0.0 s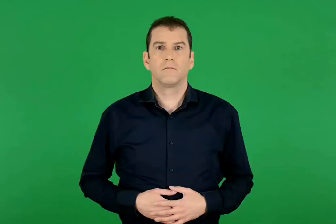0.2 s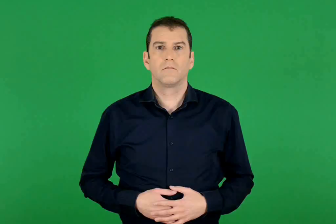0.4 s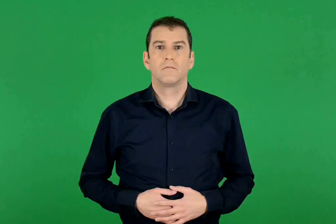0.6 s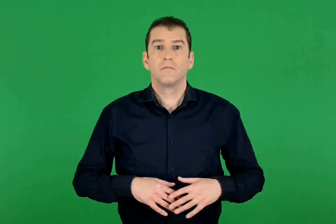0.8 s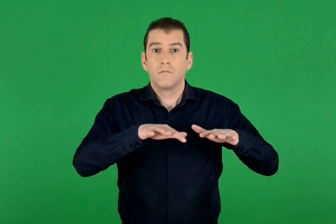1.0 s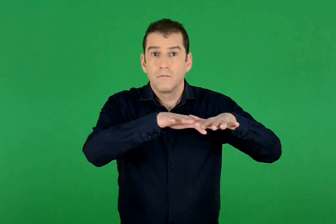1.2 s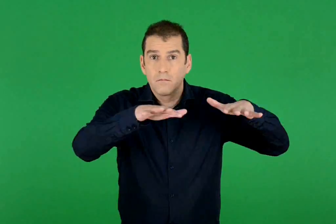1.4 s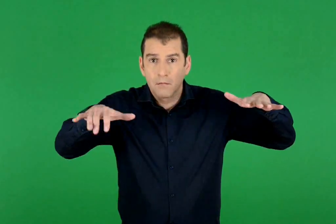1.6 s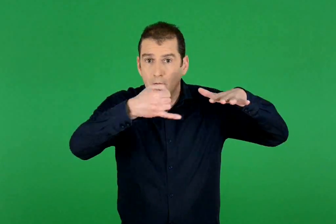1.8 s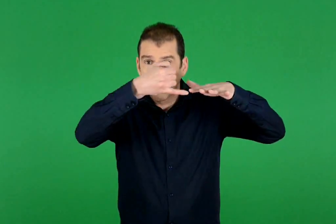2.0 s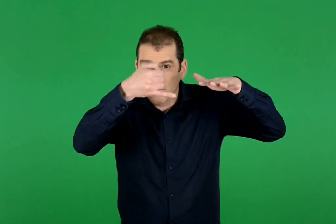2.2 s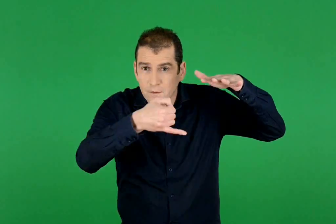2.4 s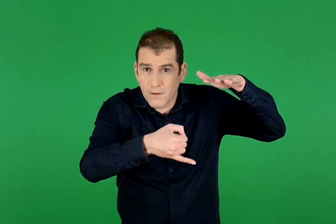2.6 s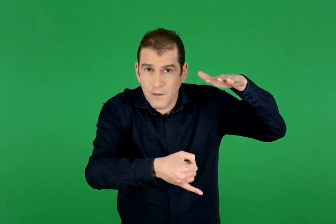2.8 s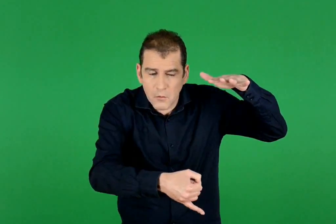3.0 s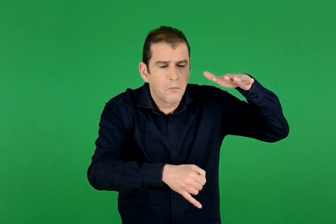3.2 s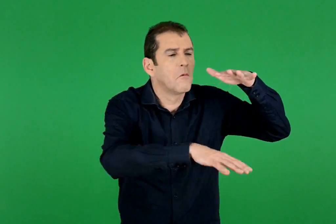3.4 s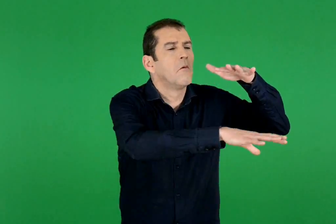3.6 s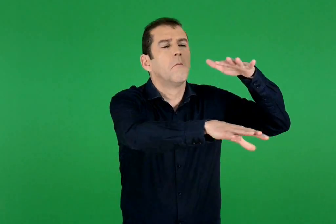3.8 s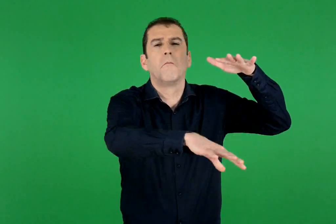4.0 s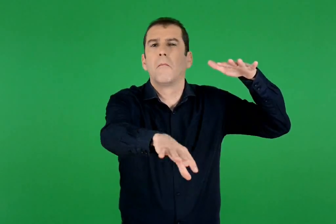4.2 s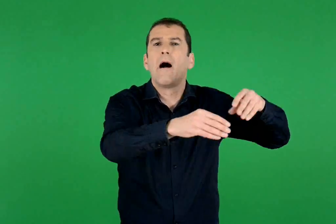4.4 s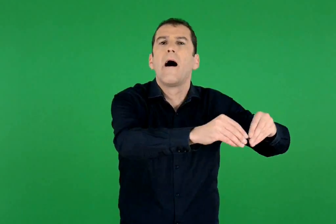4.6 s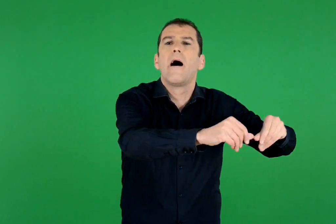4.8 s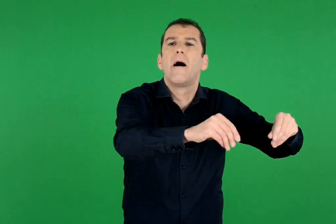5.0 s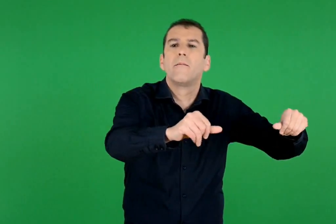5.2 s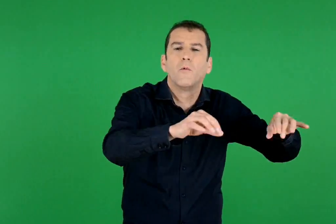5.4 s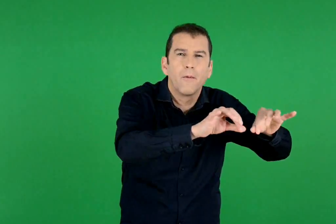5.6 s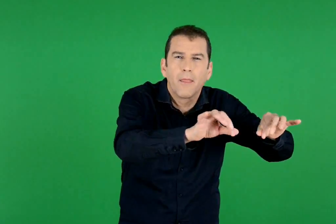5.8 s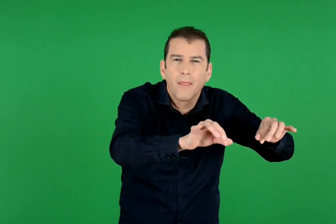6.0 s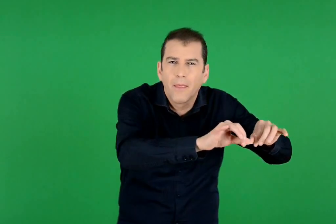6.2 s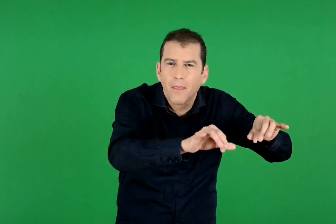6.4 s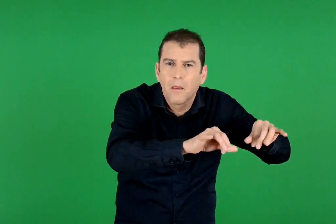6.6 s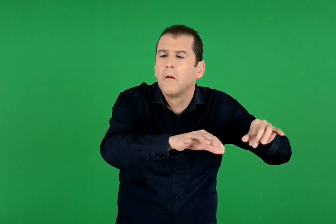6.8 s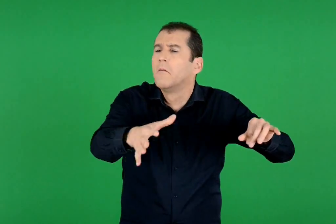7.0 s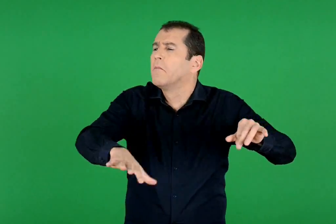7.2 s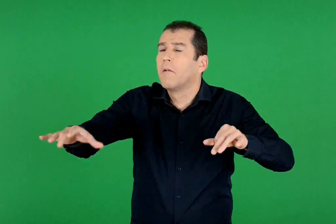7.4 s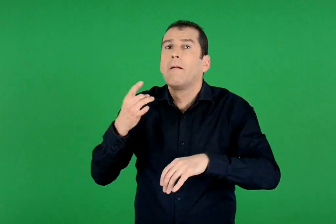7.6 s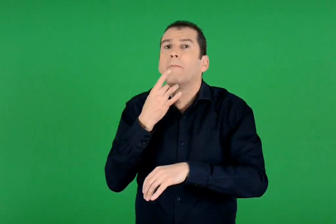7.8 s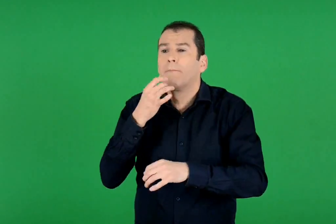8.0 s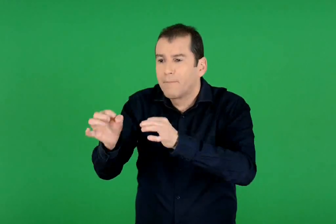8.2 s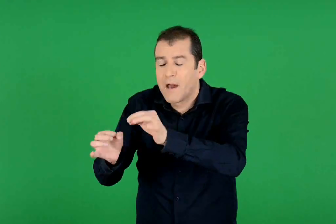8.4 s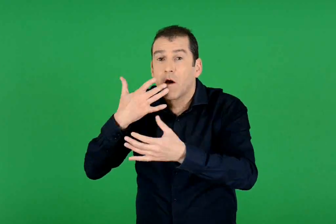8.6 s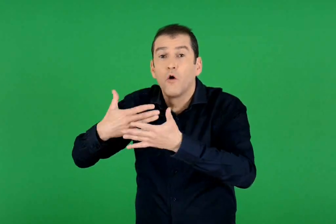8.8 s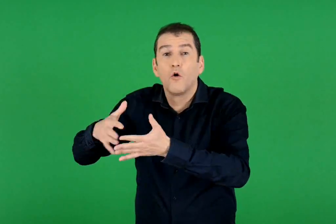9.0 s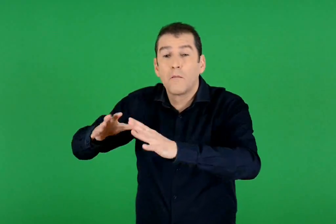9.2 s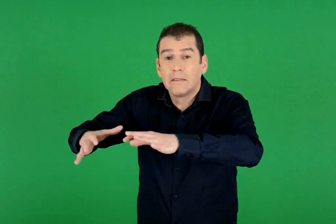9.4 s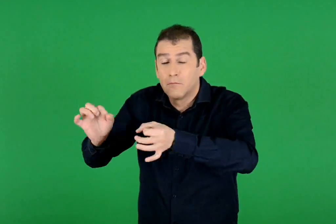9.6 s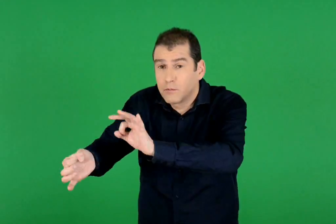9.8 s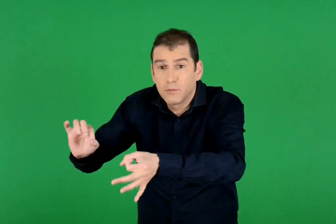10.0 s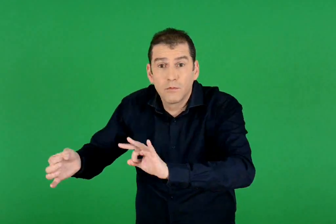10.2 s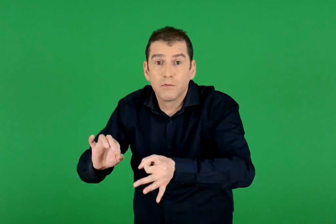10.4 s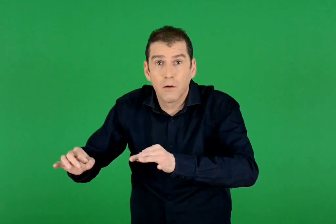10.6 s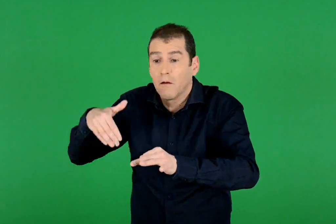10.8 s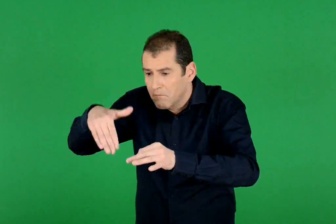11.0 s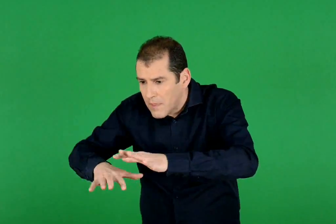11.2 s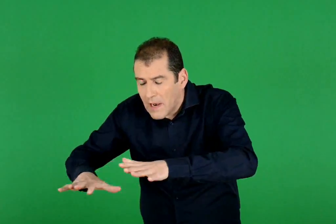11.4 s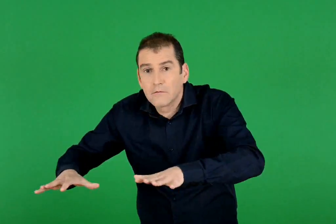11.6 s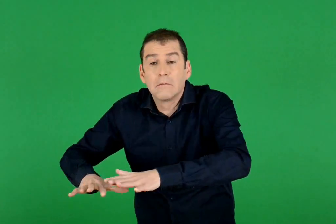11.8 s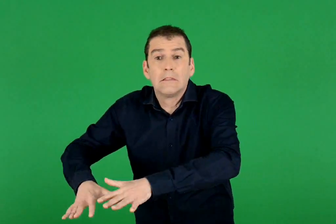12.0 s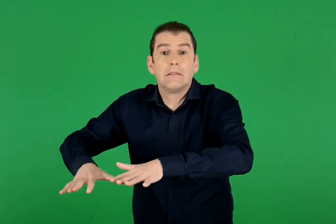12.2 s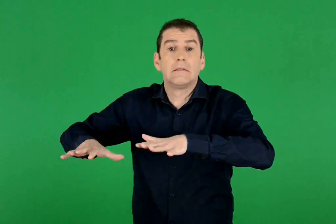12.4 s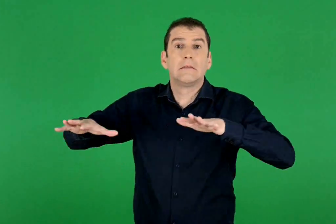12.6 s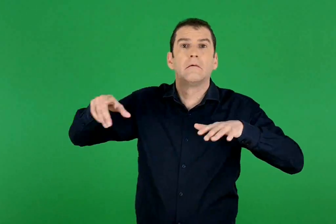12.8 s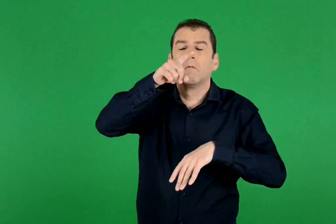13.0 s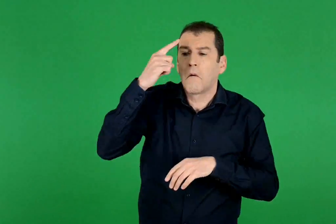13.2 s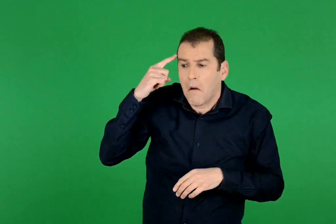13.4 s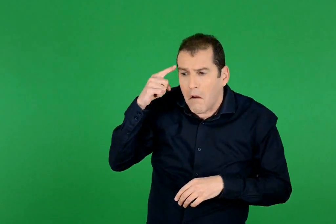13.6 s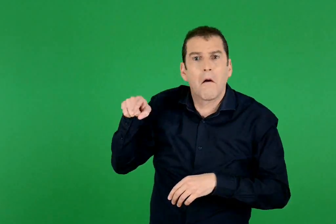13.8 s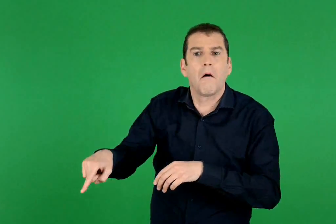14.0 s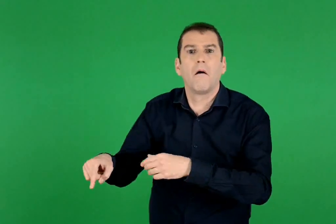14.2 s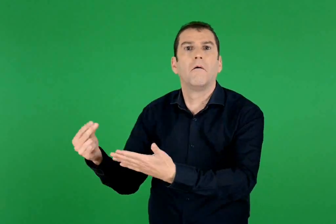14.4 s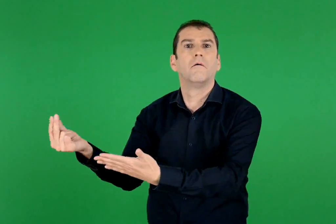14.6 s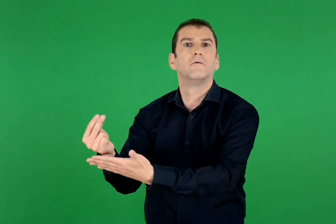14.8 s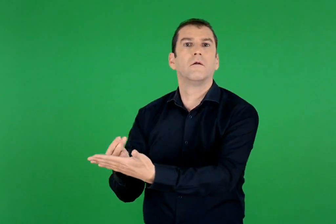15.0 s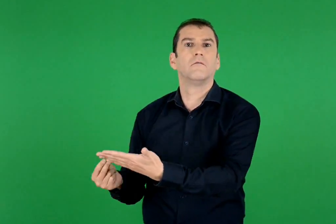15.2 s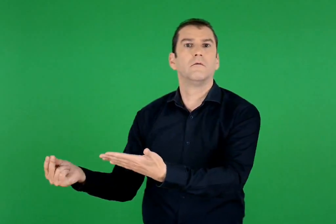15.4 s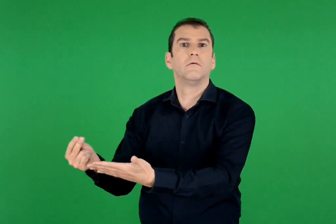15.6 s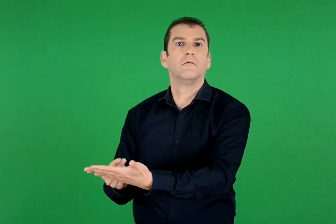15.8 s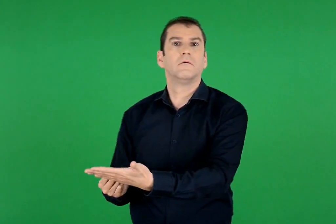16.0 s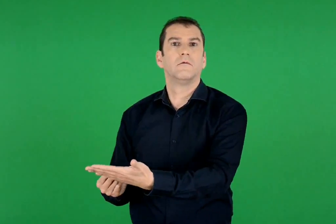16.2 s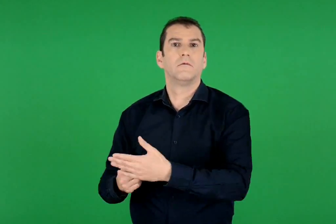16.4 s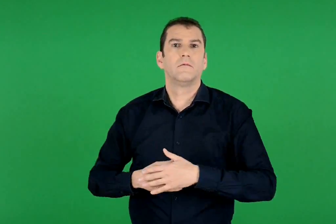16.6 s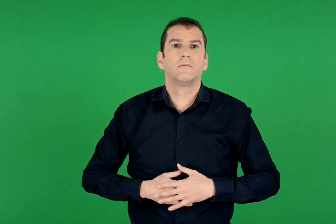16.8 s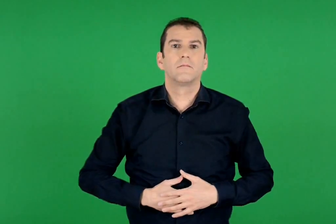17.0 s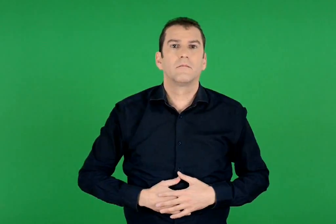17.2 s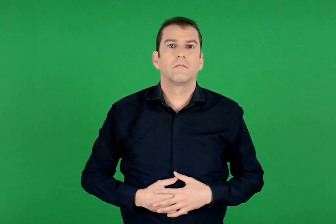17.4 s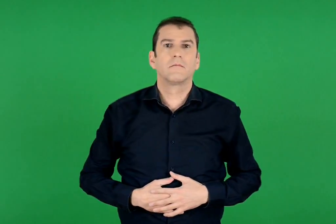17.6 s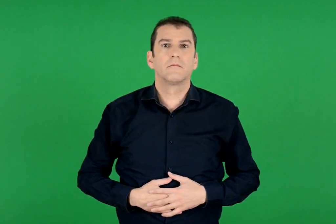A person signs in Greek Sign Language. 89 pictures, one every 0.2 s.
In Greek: στον βυθό της , αλλού έχει ψιλή άμμο κι αλλού πολύχρωμα πετράδια , που μέσα στο νερό τα χρώματά τους γίνονται τόσο φανταχτερά , που θαρρείς και μόλις τα ζωγράφισαν.
